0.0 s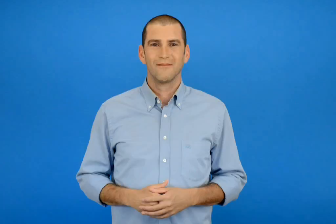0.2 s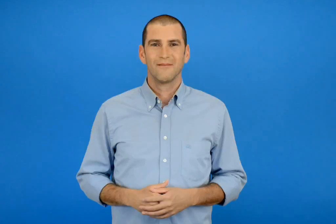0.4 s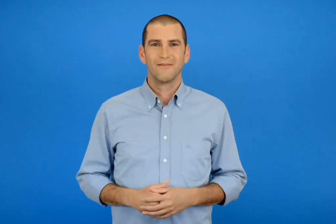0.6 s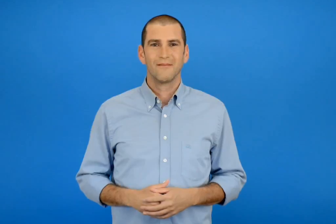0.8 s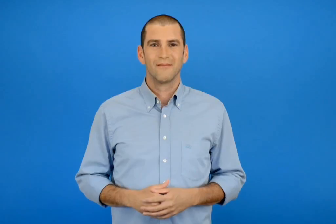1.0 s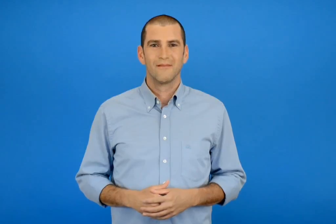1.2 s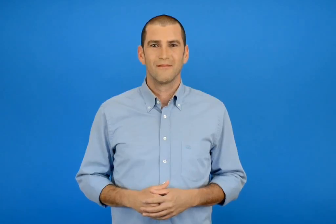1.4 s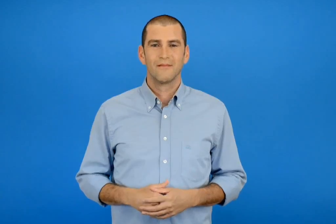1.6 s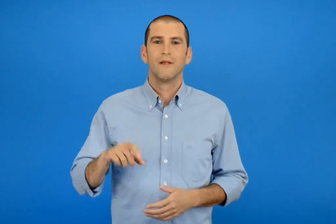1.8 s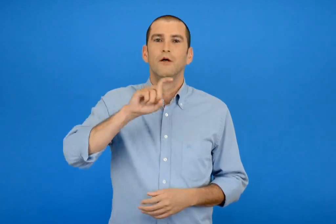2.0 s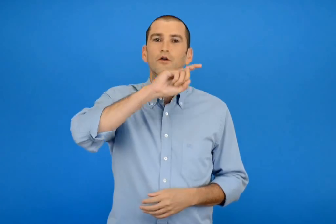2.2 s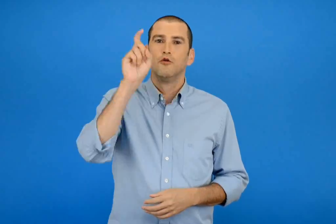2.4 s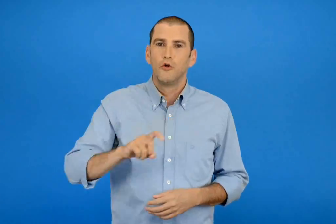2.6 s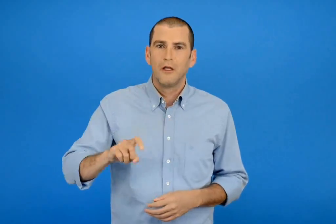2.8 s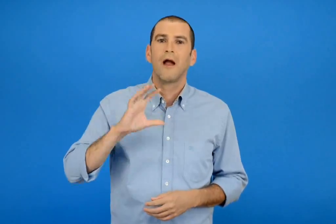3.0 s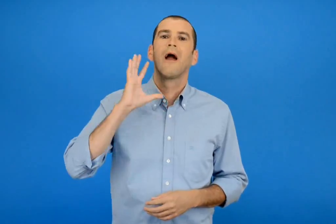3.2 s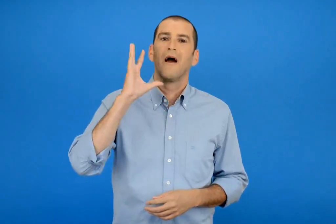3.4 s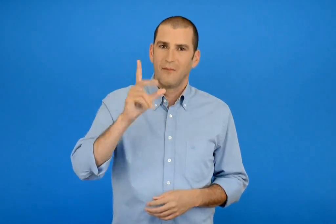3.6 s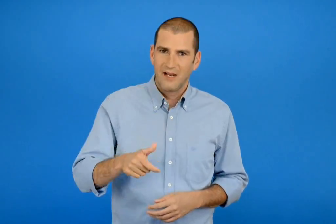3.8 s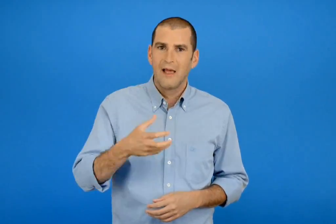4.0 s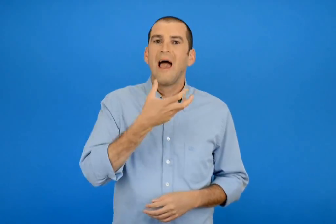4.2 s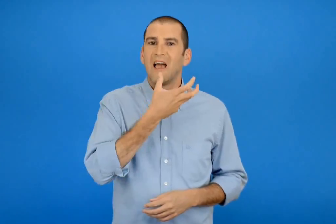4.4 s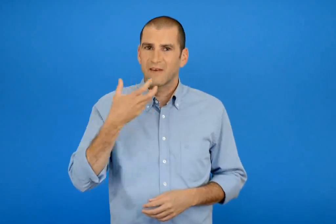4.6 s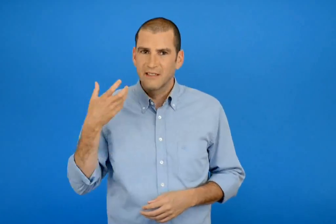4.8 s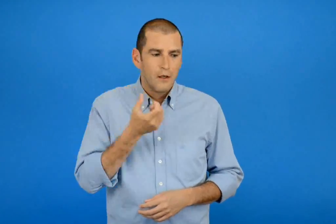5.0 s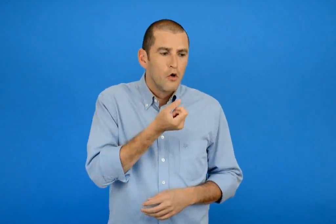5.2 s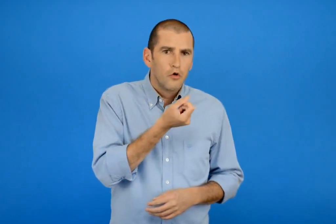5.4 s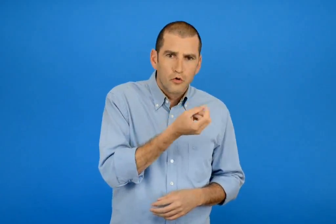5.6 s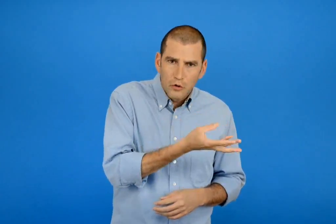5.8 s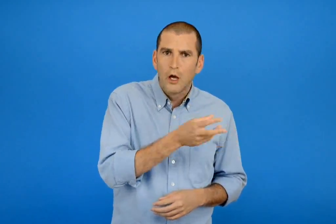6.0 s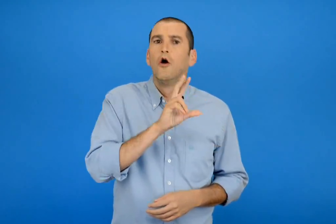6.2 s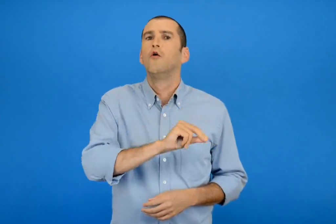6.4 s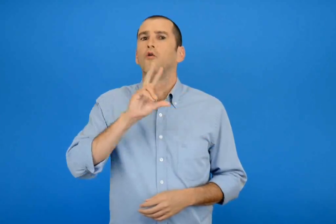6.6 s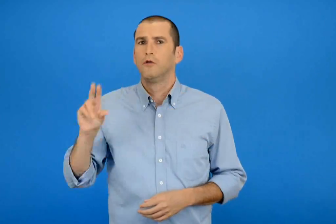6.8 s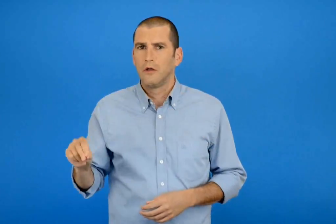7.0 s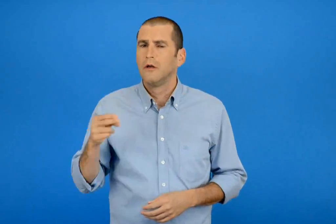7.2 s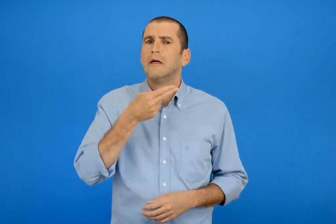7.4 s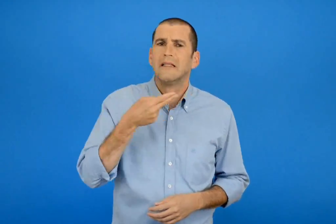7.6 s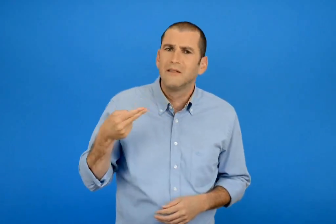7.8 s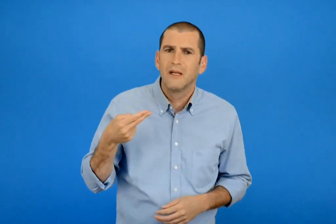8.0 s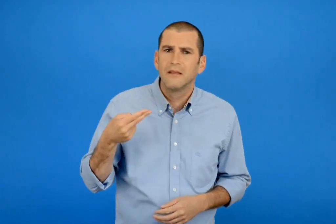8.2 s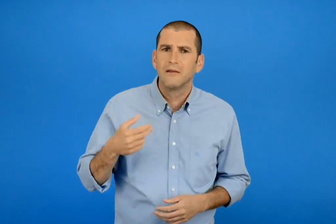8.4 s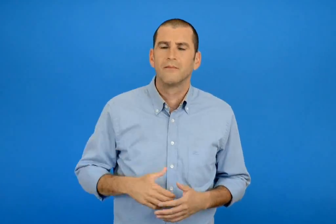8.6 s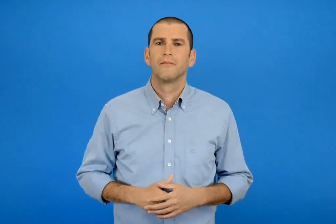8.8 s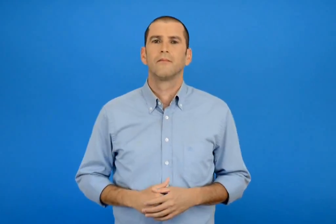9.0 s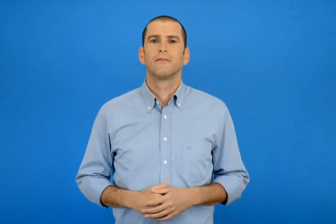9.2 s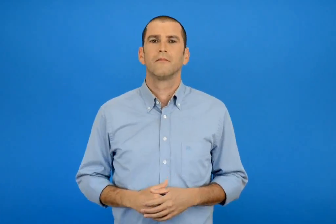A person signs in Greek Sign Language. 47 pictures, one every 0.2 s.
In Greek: τι σημαίνει η έκφραση τόσα όσα στην καθημερινή ζωή ;
